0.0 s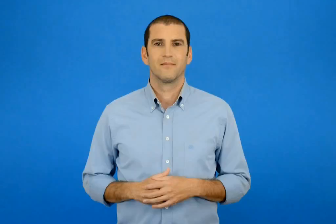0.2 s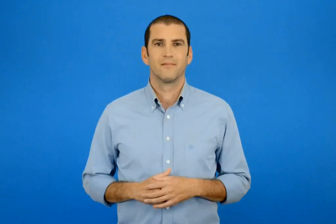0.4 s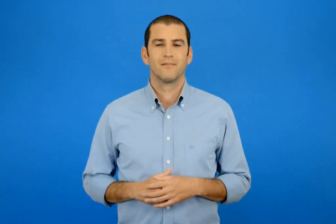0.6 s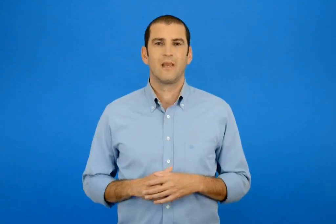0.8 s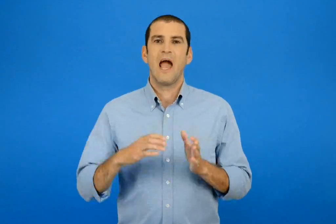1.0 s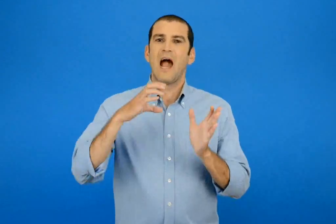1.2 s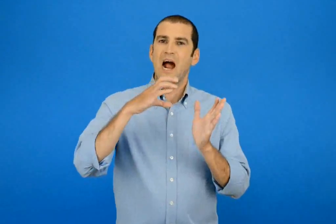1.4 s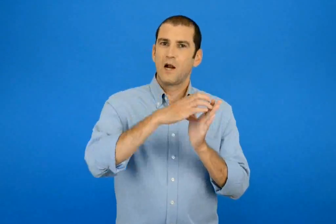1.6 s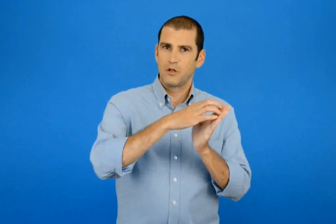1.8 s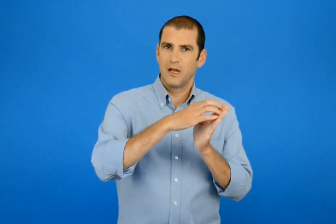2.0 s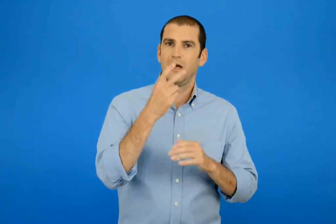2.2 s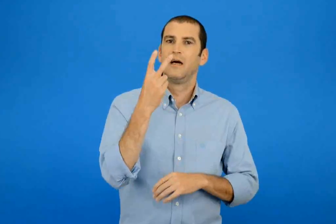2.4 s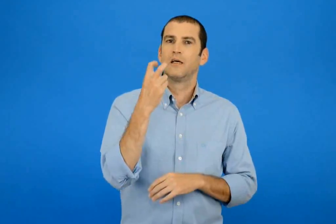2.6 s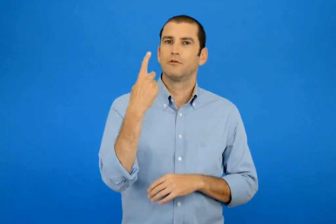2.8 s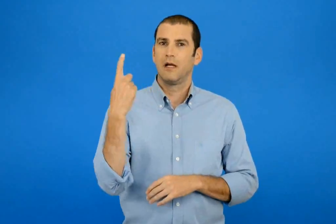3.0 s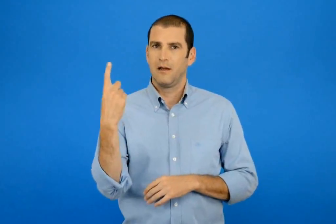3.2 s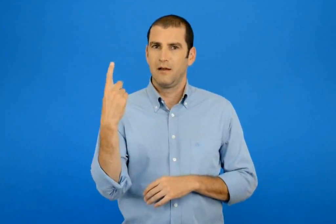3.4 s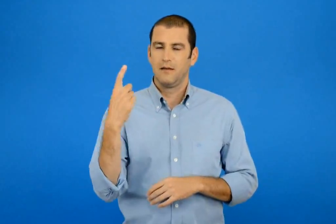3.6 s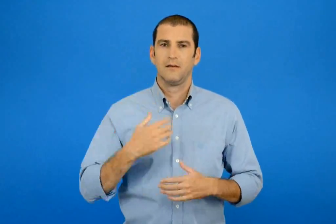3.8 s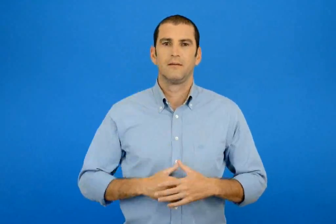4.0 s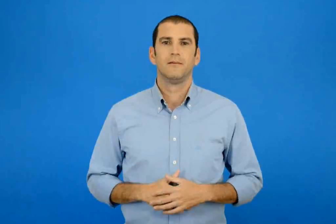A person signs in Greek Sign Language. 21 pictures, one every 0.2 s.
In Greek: ενότητα 21
